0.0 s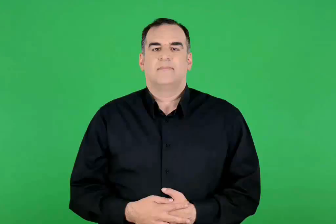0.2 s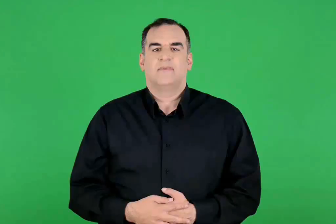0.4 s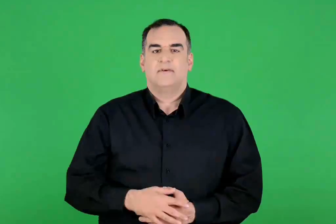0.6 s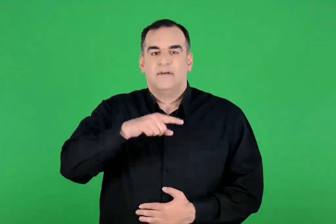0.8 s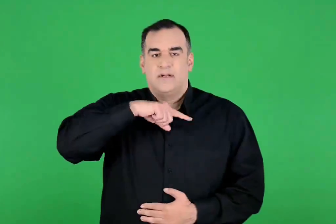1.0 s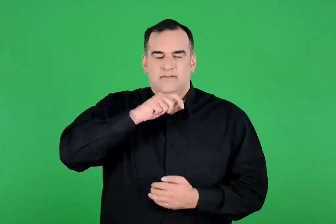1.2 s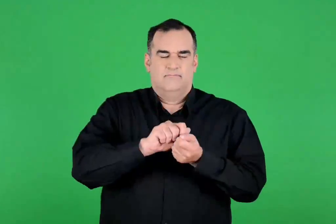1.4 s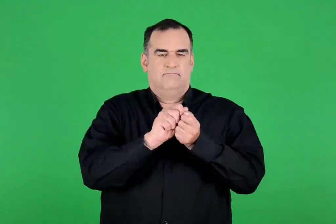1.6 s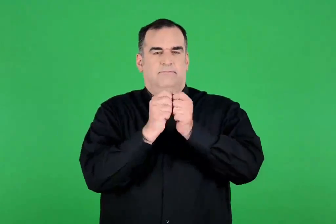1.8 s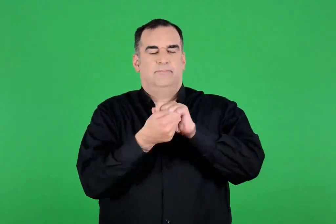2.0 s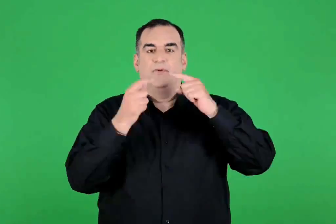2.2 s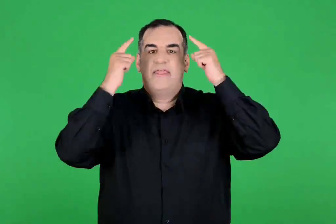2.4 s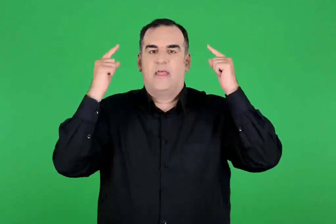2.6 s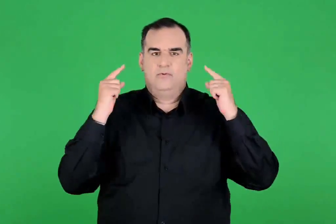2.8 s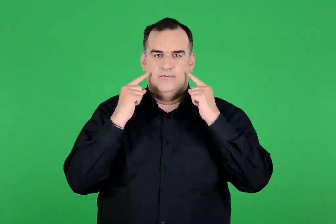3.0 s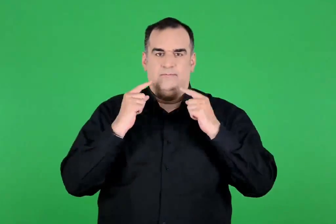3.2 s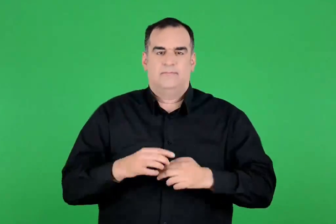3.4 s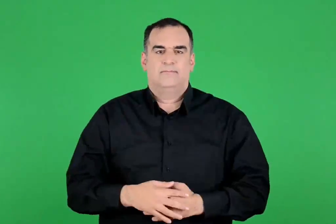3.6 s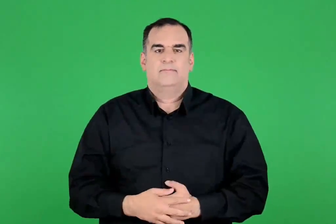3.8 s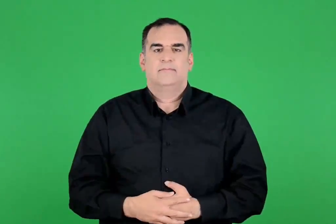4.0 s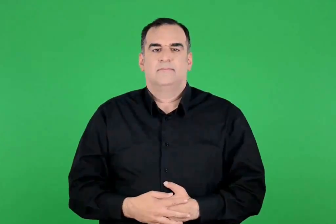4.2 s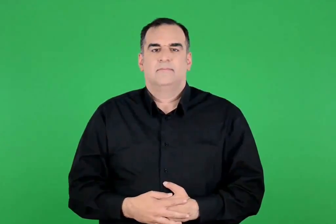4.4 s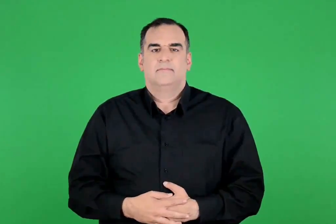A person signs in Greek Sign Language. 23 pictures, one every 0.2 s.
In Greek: ο ηρακλής γίνεται θεός
